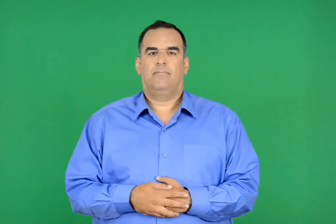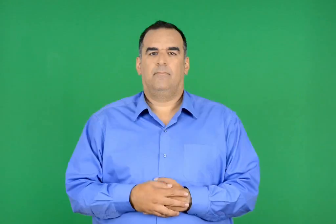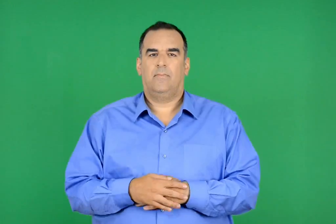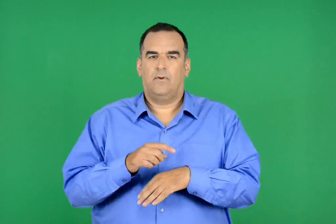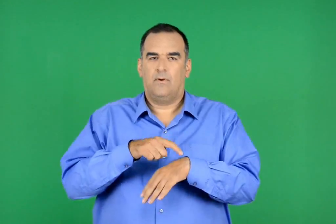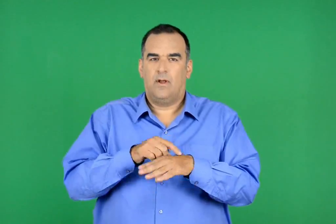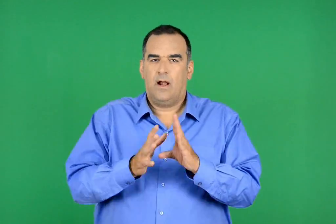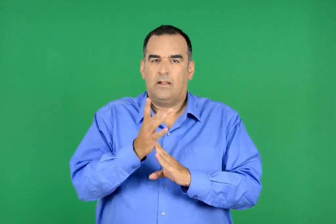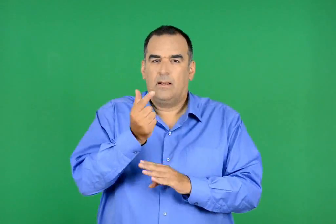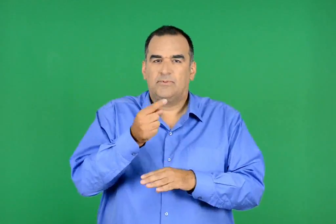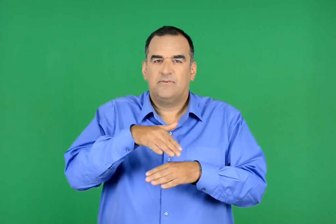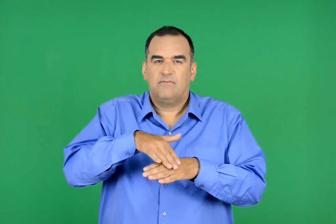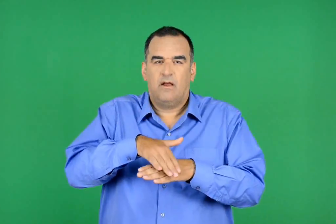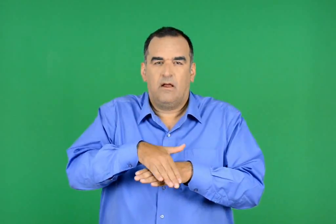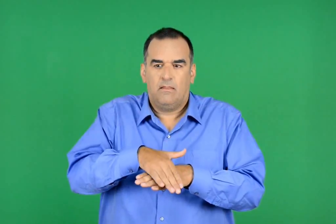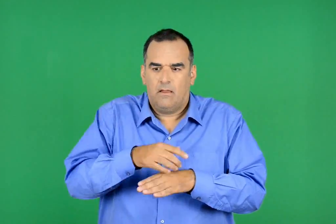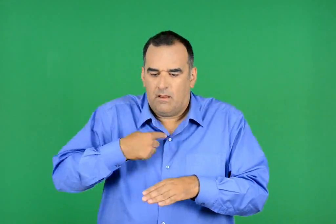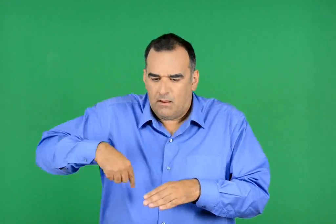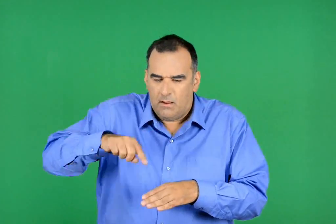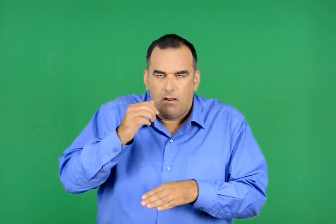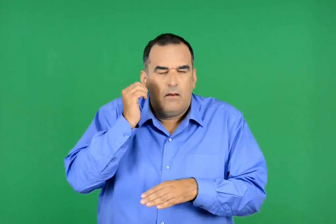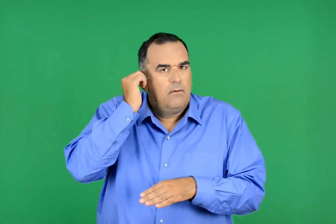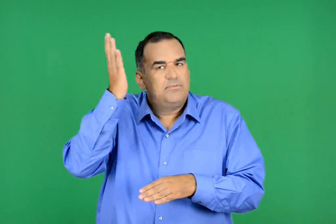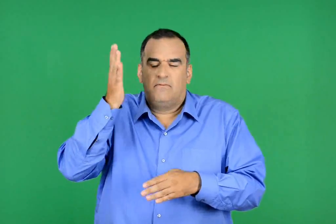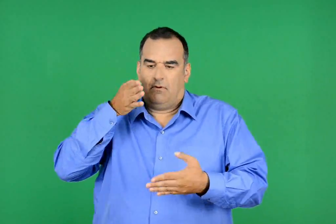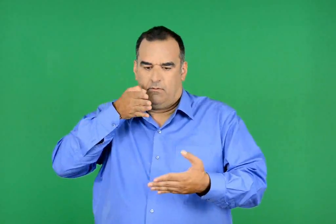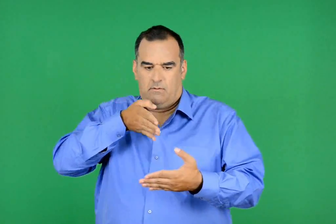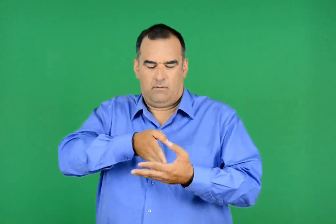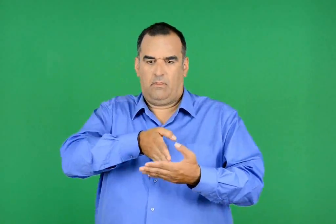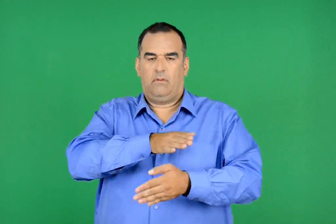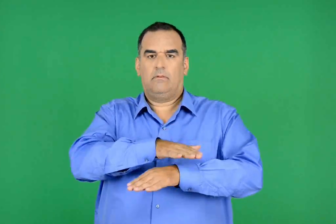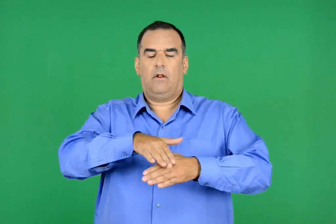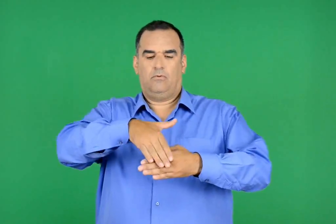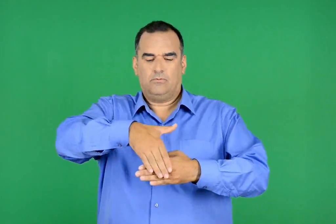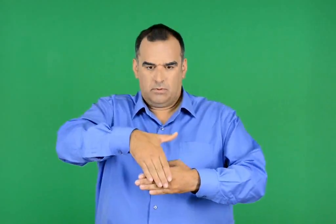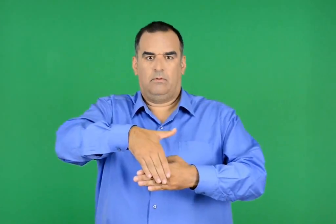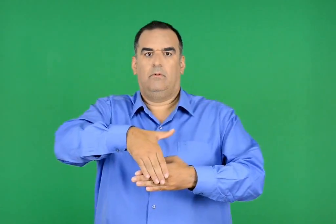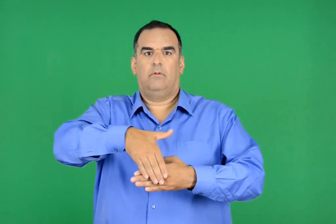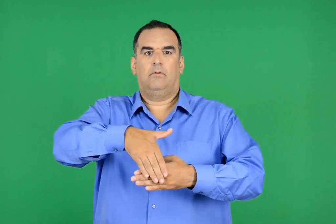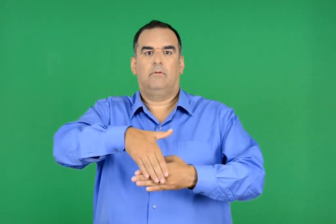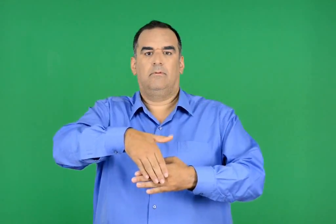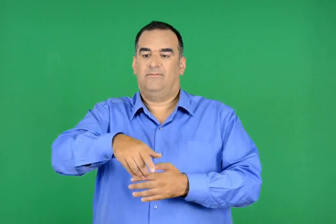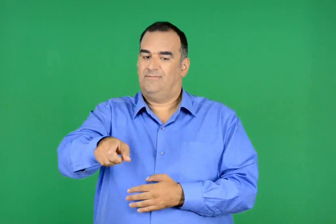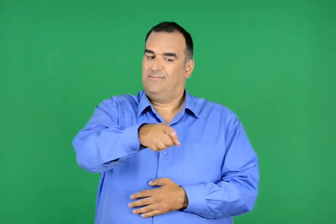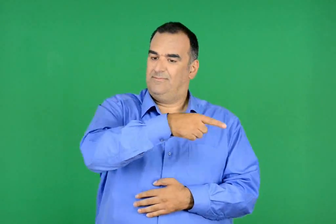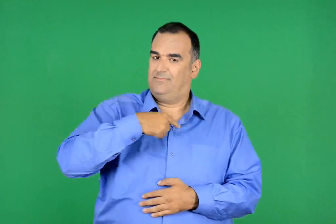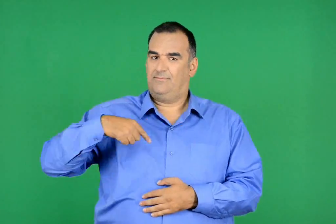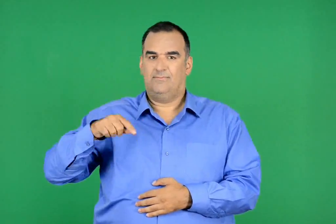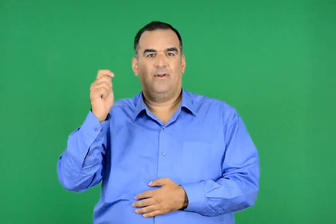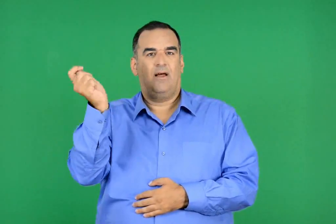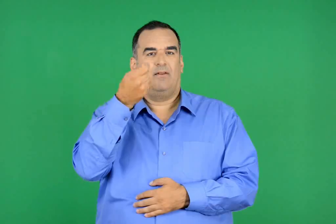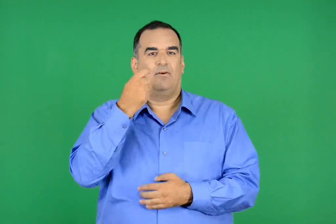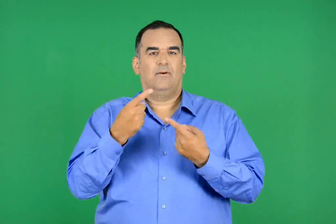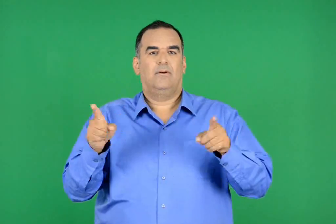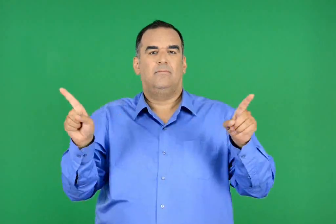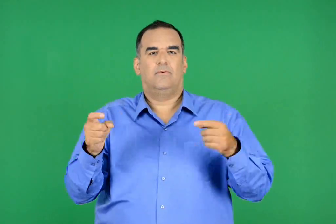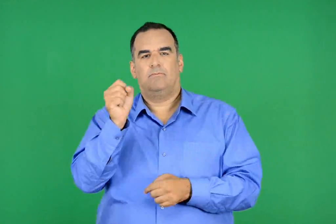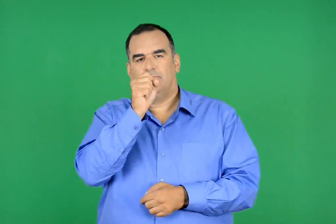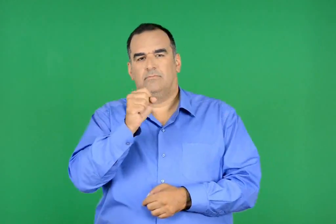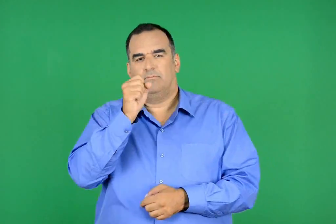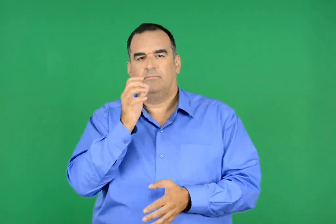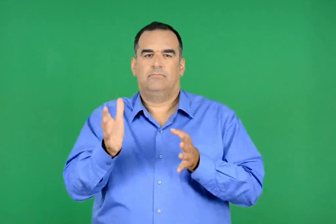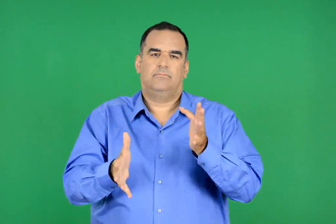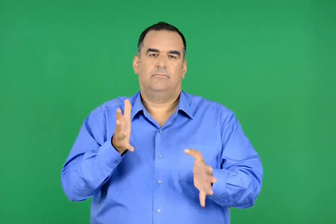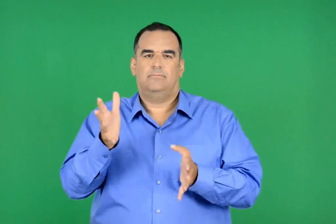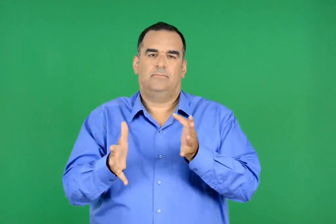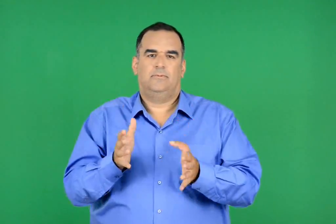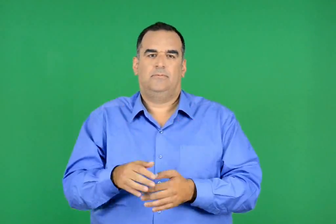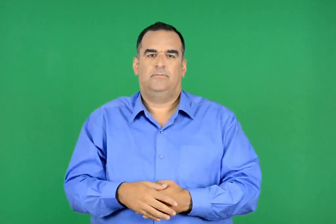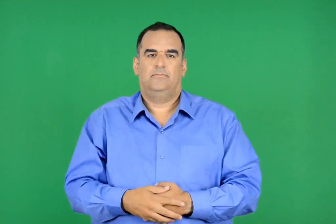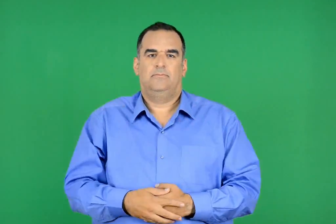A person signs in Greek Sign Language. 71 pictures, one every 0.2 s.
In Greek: δεν μπορούσα ώρα 11. 30΄ να φανταστώ το τέλος αυτής της νύχτας. ψάλλουν τον εθνικό ύμνο
